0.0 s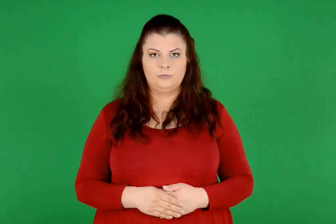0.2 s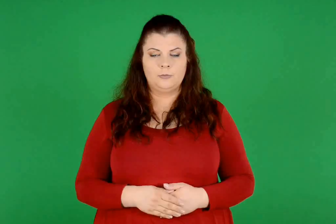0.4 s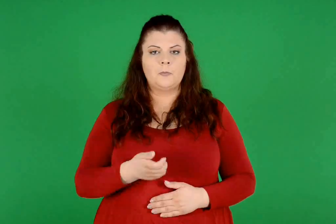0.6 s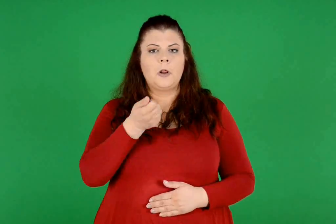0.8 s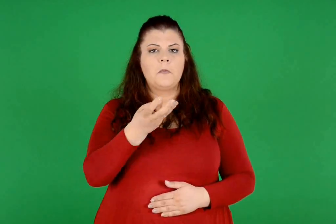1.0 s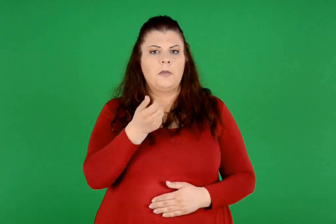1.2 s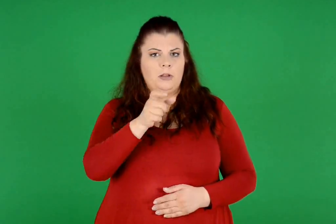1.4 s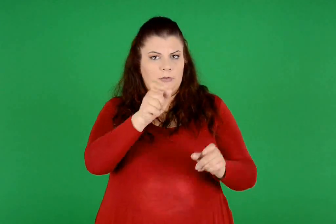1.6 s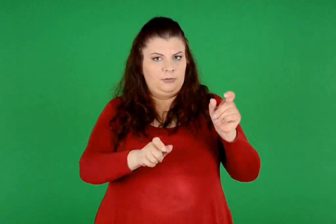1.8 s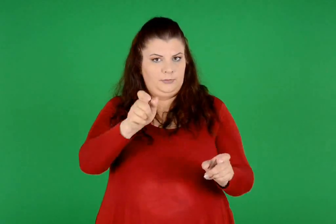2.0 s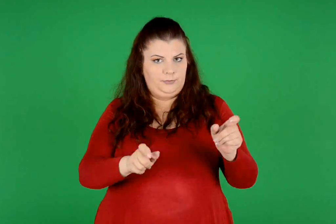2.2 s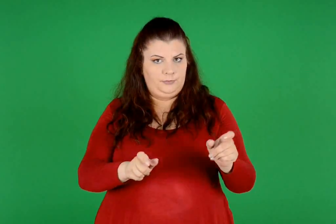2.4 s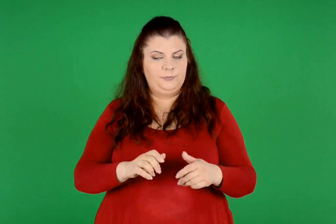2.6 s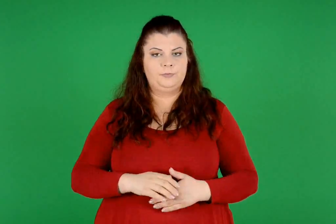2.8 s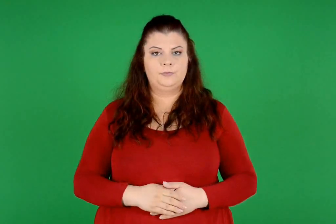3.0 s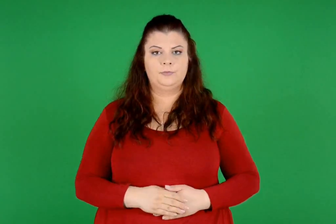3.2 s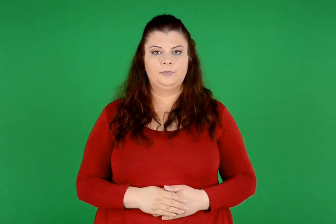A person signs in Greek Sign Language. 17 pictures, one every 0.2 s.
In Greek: μαθηματικοί
